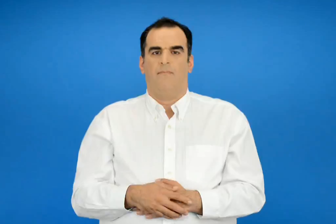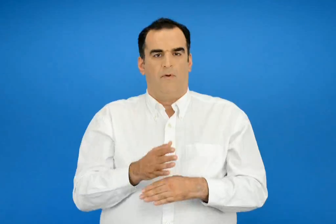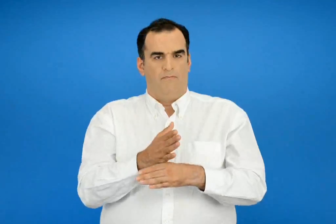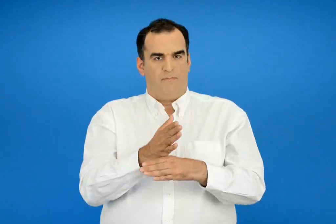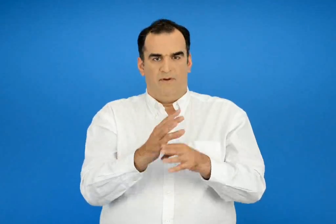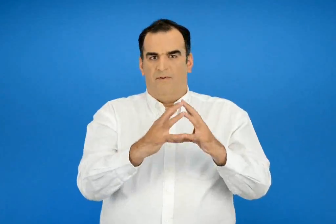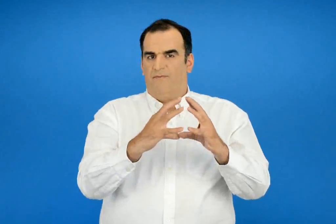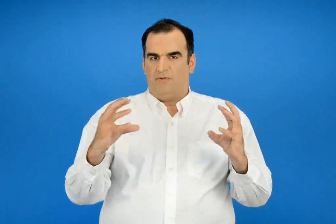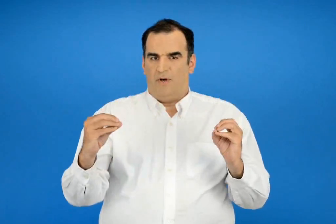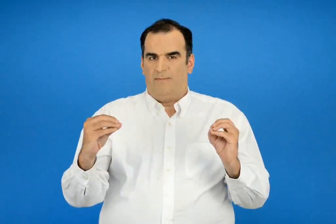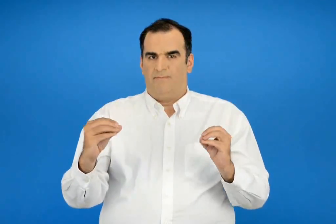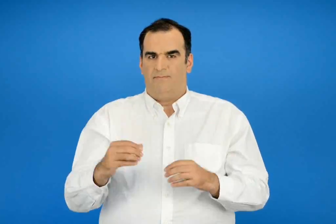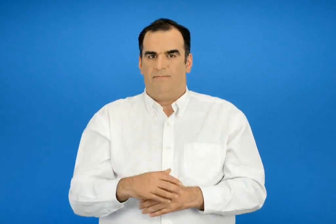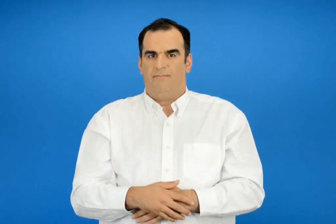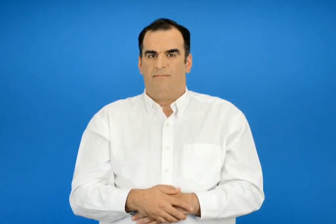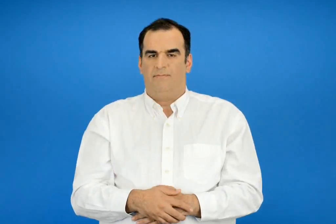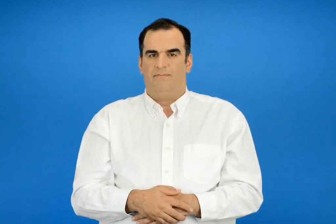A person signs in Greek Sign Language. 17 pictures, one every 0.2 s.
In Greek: φρατζόλα
